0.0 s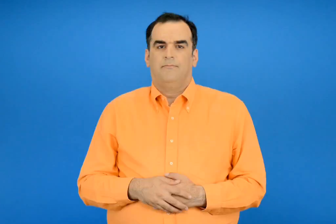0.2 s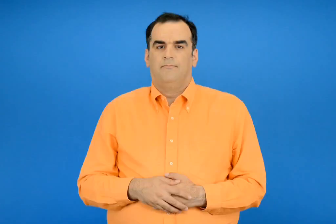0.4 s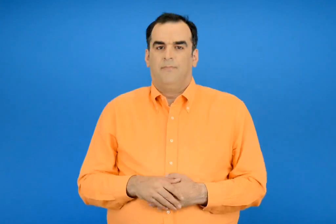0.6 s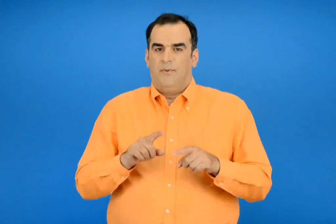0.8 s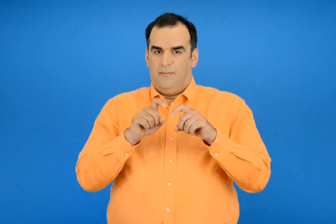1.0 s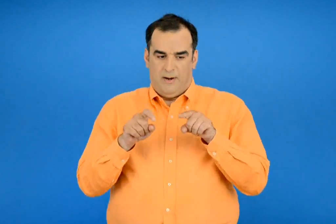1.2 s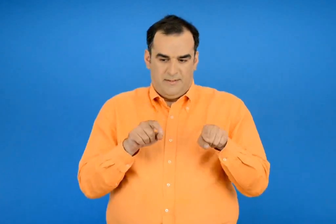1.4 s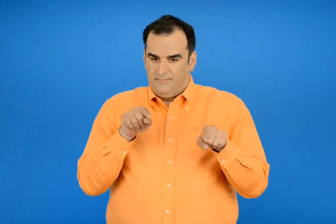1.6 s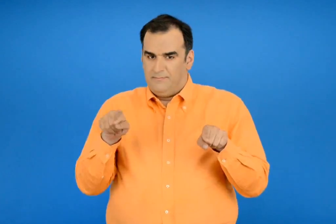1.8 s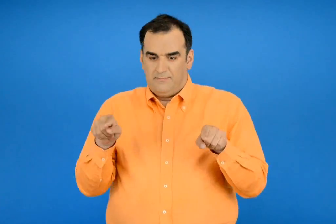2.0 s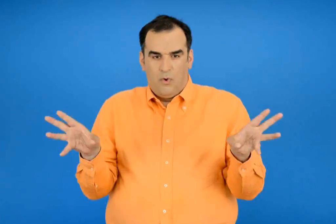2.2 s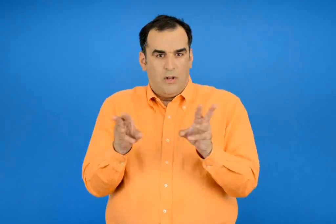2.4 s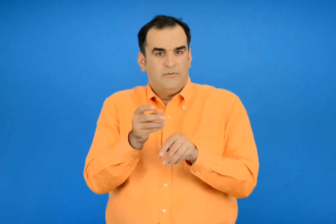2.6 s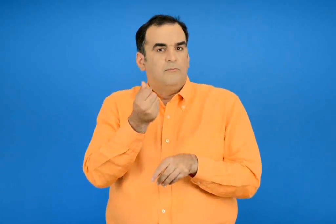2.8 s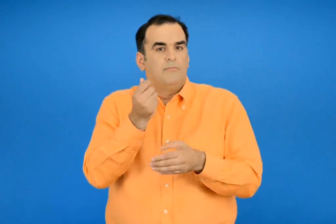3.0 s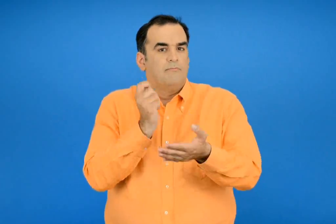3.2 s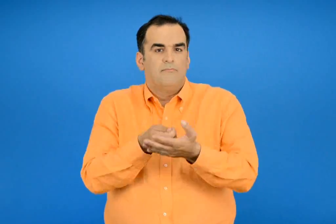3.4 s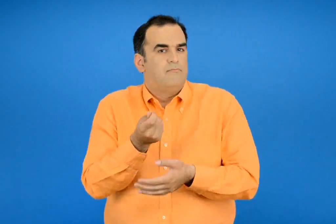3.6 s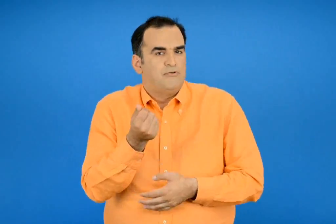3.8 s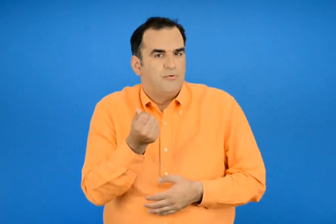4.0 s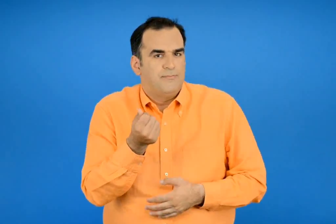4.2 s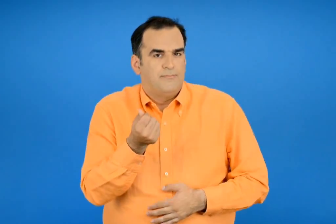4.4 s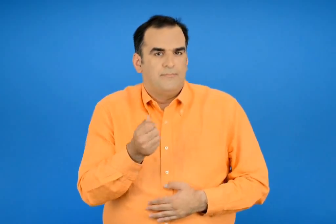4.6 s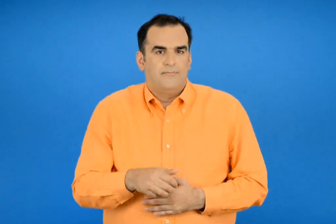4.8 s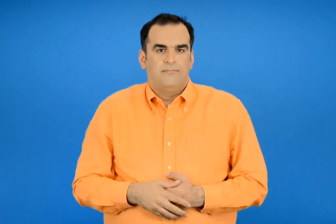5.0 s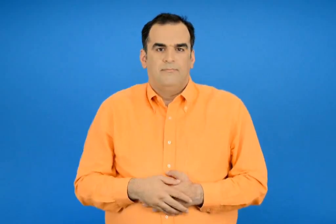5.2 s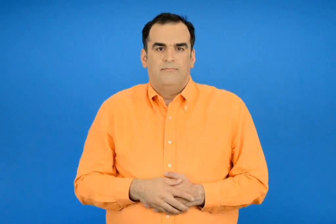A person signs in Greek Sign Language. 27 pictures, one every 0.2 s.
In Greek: ποσό θα πληρώναμε για τα δύο προϊόντα ;
